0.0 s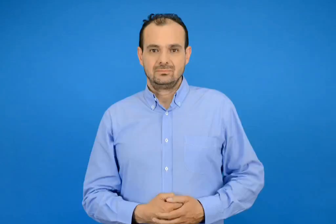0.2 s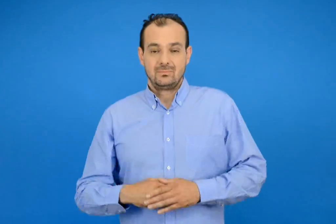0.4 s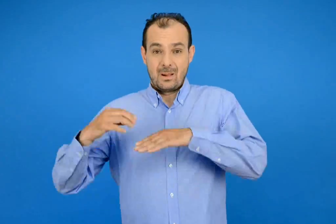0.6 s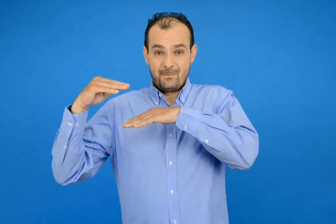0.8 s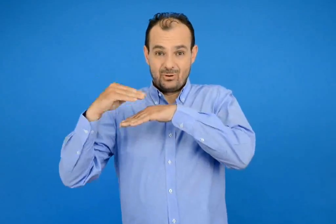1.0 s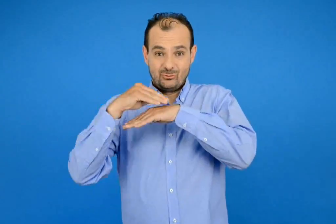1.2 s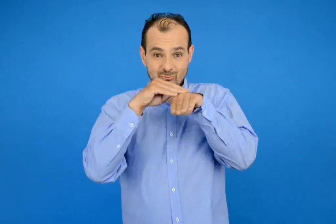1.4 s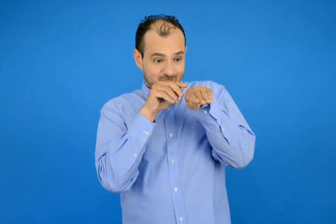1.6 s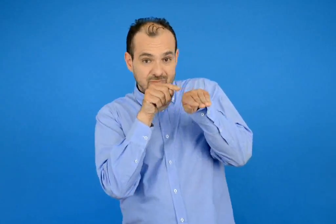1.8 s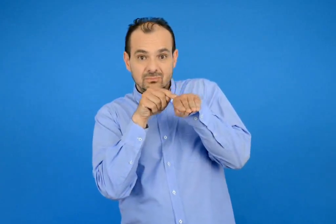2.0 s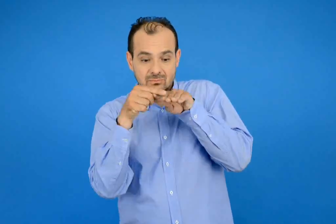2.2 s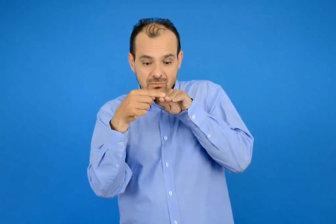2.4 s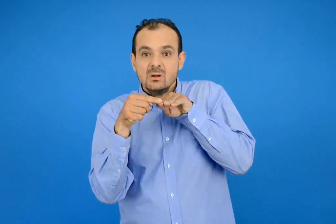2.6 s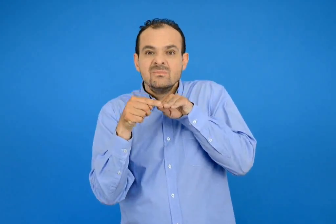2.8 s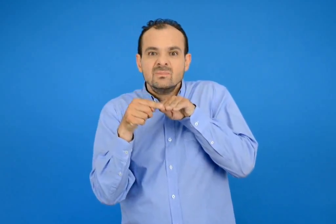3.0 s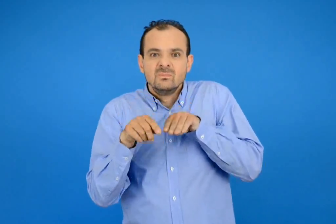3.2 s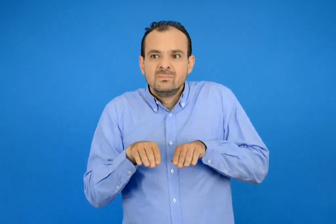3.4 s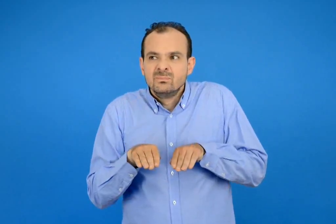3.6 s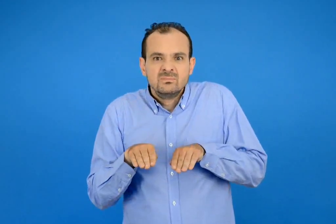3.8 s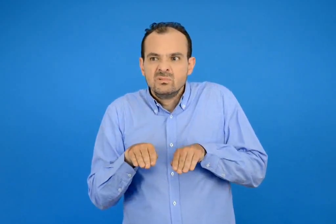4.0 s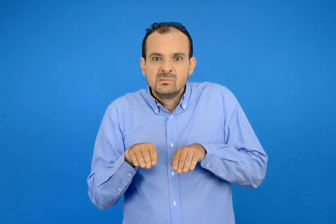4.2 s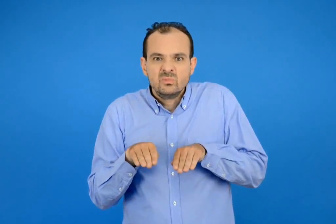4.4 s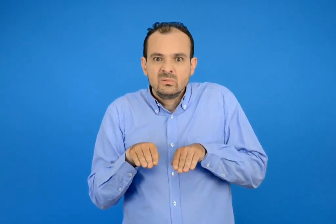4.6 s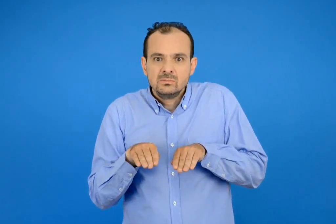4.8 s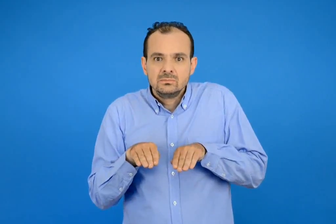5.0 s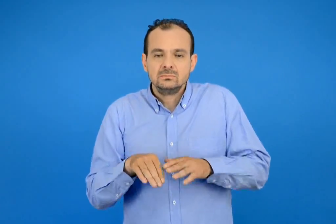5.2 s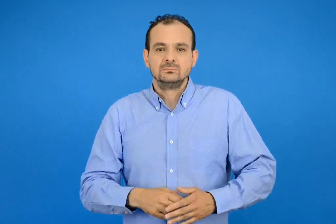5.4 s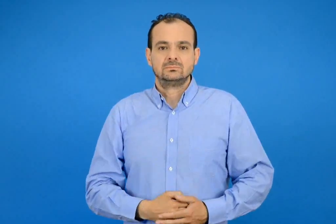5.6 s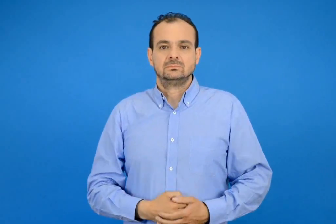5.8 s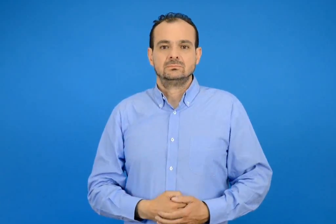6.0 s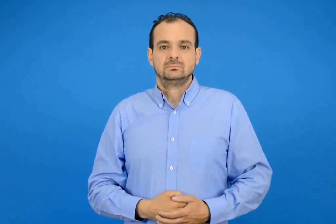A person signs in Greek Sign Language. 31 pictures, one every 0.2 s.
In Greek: ο ποντικός μουρμουρίζει
